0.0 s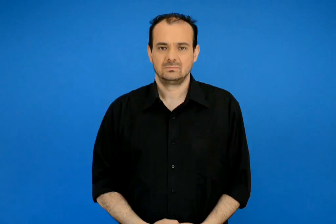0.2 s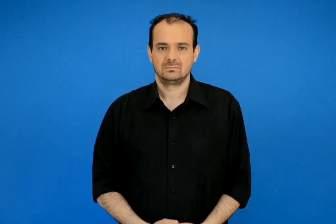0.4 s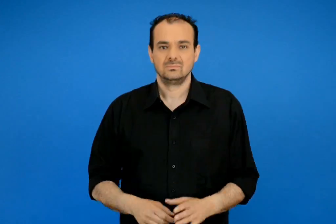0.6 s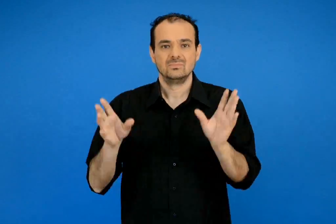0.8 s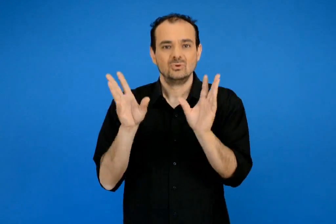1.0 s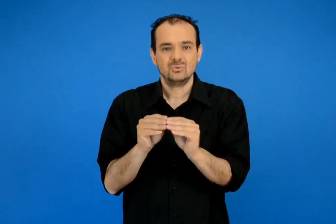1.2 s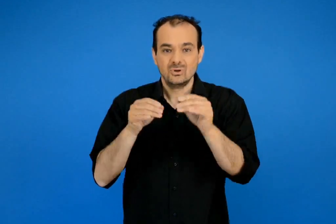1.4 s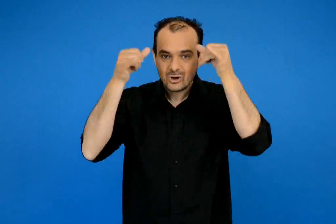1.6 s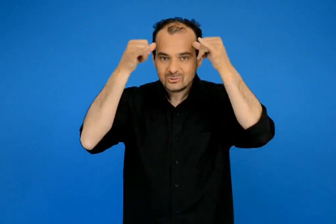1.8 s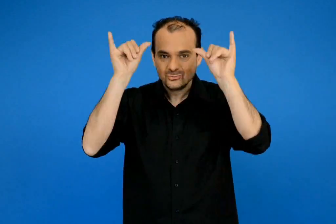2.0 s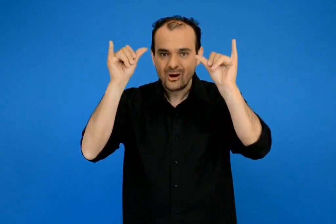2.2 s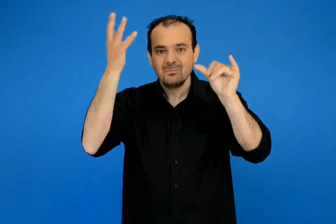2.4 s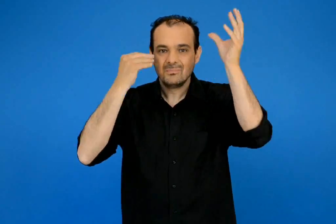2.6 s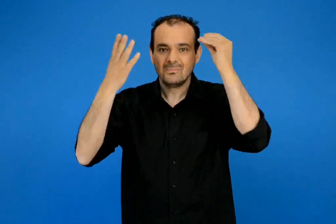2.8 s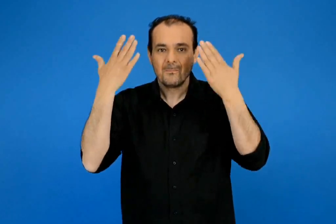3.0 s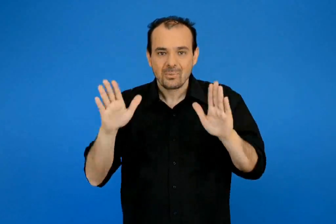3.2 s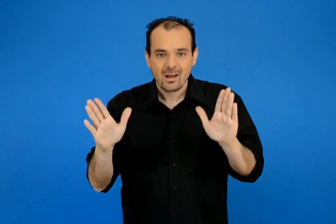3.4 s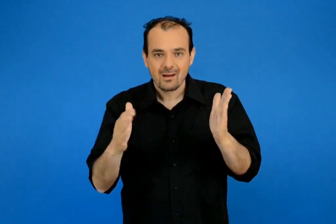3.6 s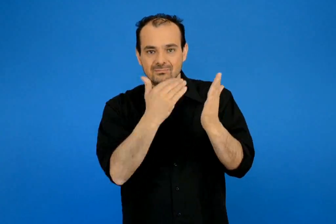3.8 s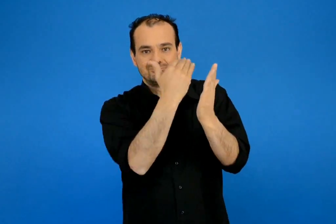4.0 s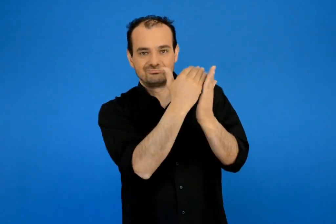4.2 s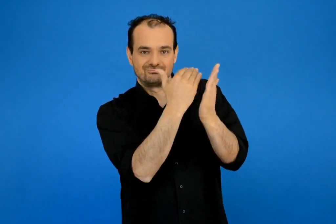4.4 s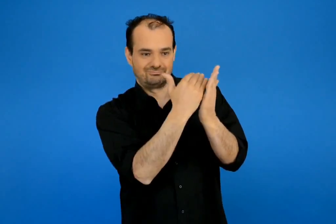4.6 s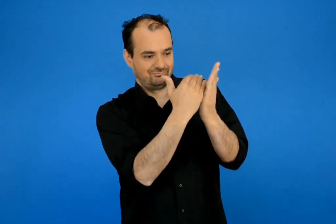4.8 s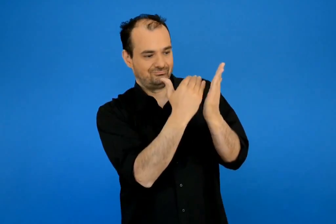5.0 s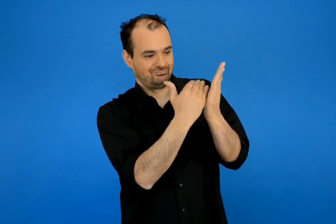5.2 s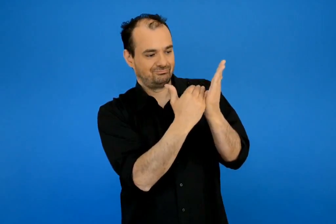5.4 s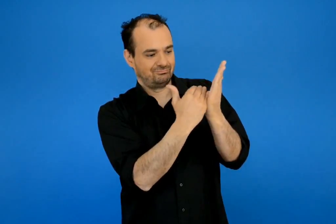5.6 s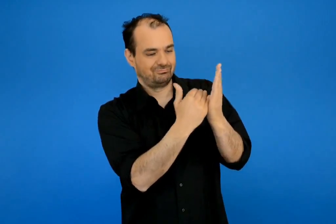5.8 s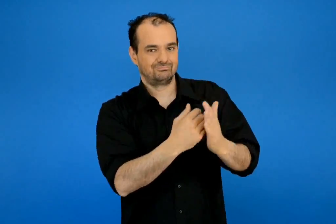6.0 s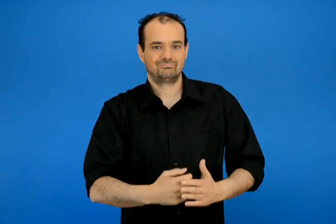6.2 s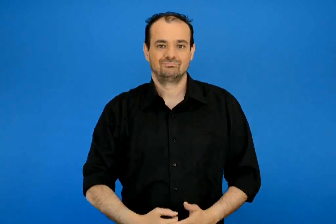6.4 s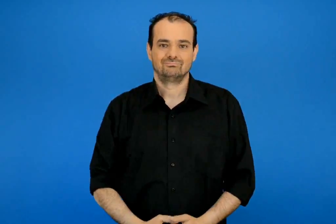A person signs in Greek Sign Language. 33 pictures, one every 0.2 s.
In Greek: τι μάθαμε για τα ζώα
